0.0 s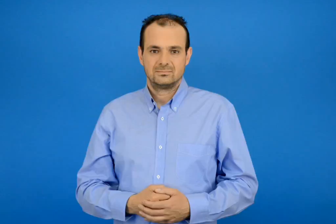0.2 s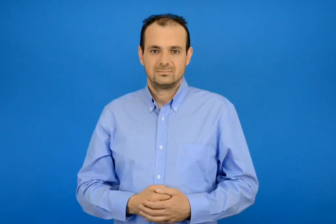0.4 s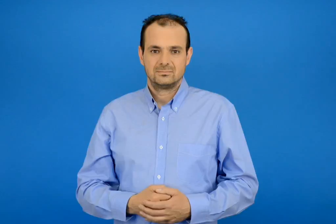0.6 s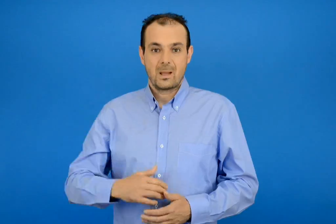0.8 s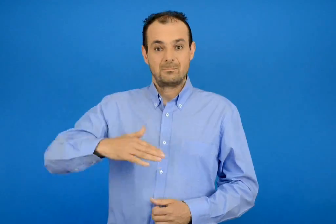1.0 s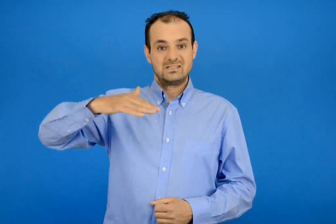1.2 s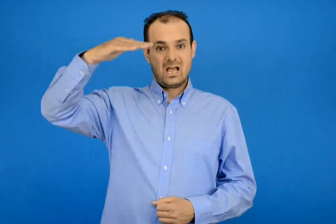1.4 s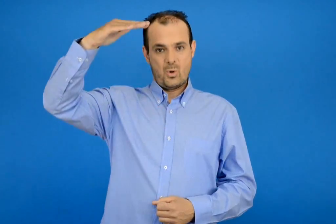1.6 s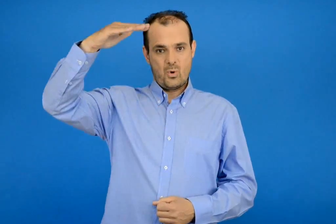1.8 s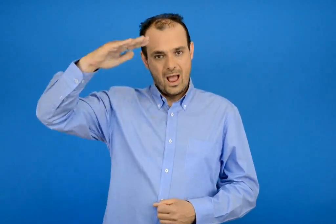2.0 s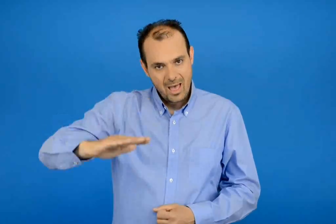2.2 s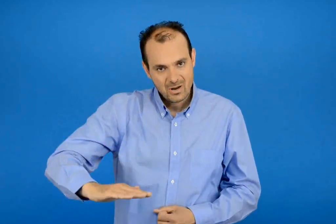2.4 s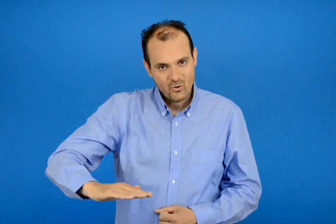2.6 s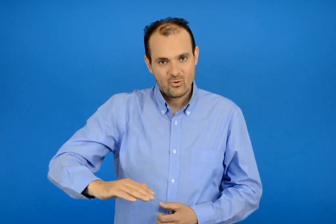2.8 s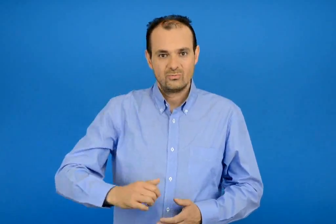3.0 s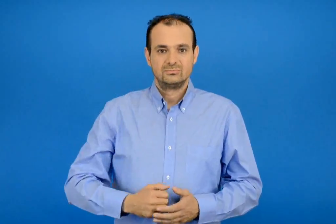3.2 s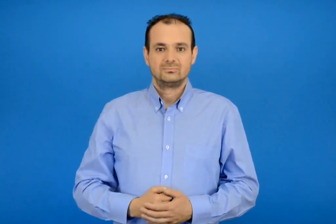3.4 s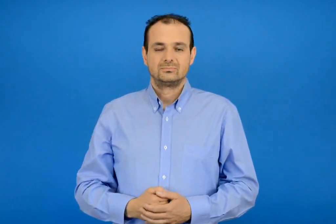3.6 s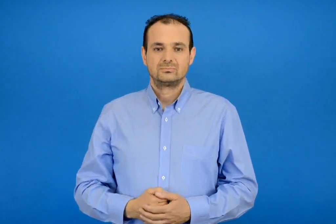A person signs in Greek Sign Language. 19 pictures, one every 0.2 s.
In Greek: ψηλό και χαμηλό
